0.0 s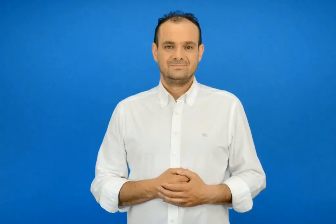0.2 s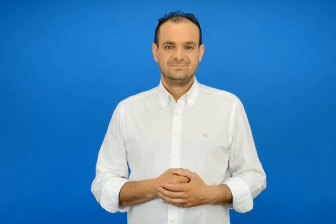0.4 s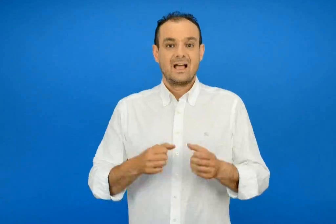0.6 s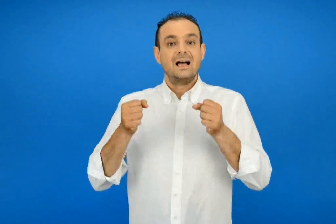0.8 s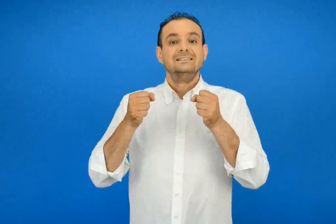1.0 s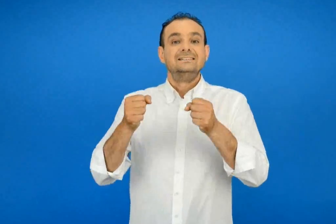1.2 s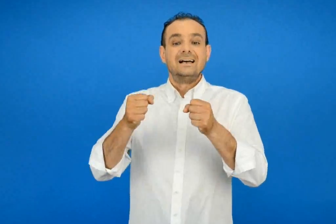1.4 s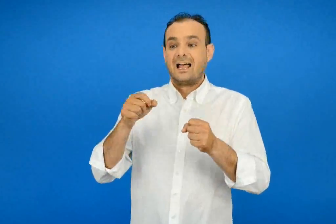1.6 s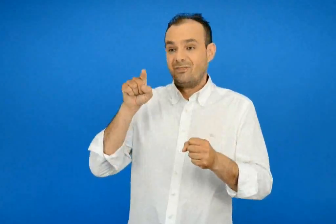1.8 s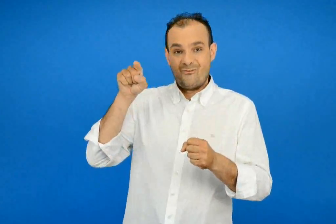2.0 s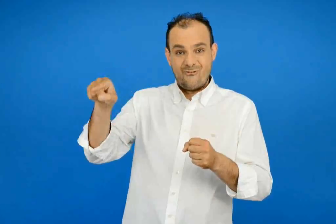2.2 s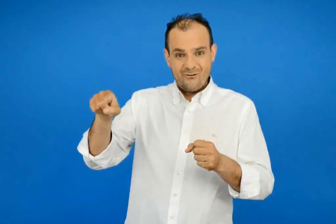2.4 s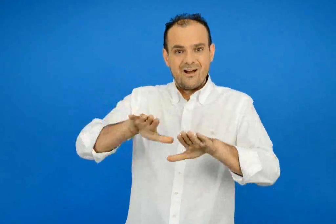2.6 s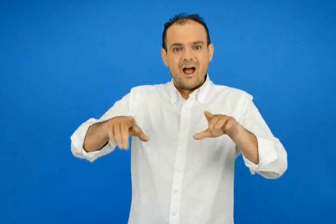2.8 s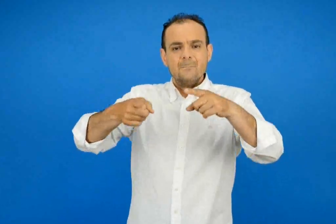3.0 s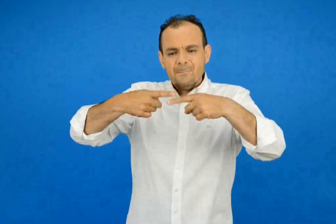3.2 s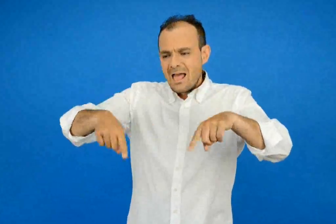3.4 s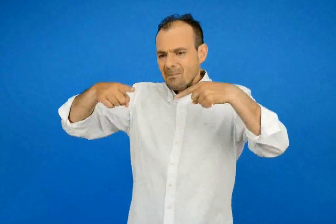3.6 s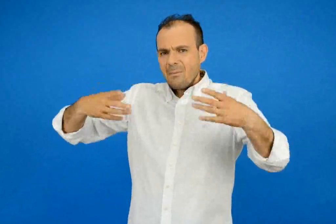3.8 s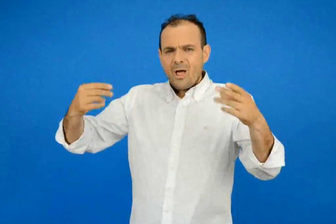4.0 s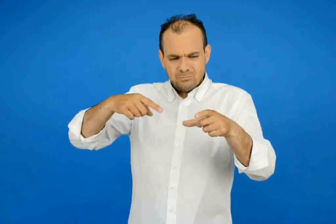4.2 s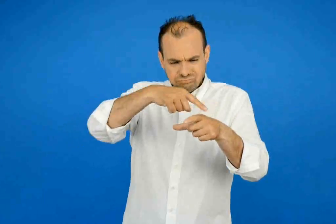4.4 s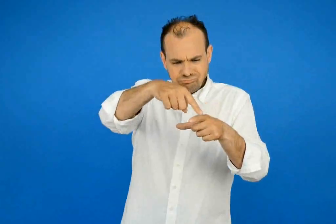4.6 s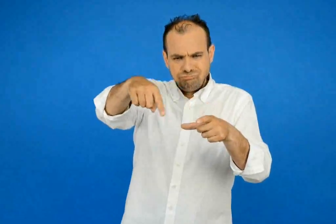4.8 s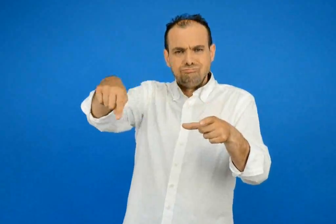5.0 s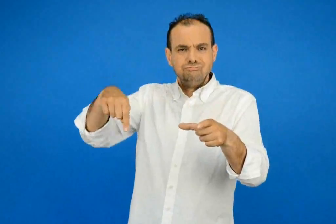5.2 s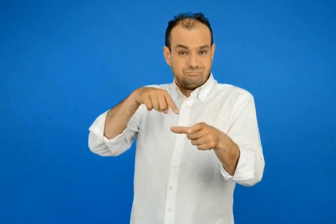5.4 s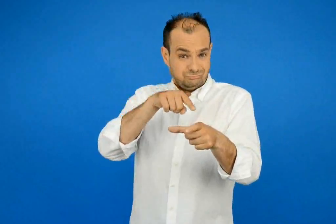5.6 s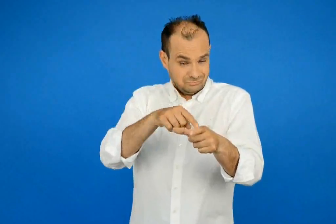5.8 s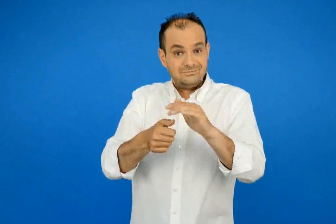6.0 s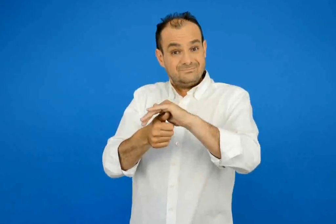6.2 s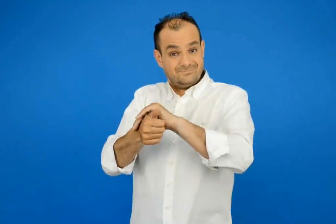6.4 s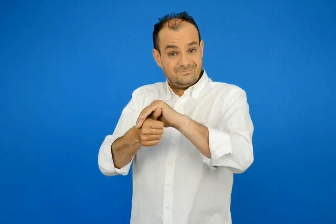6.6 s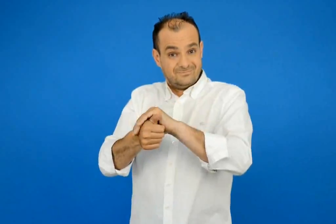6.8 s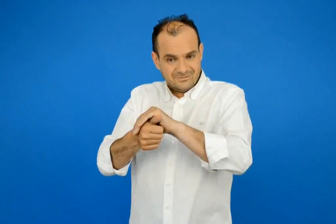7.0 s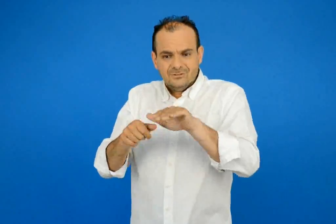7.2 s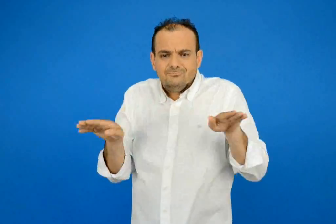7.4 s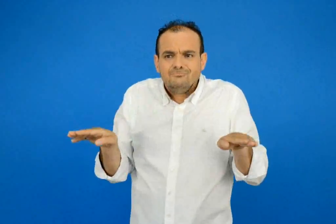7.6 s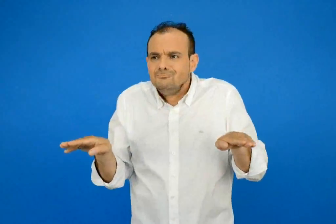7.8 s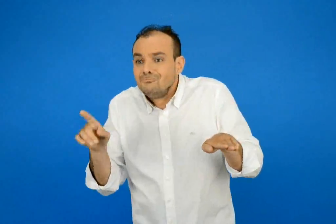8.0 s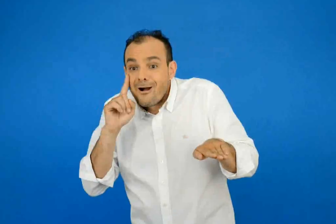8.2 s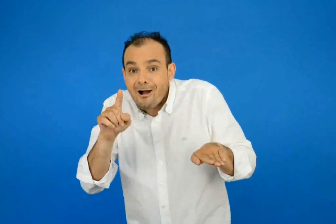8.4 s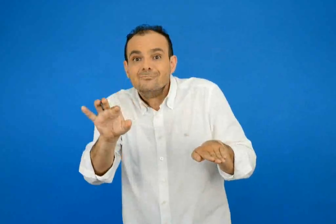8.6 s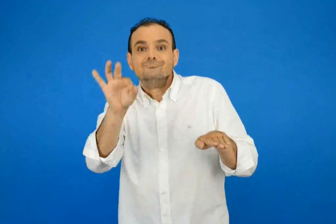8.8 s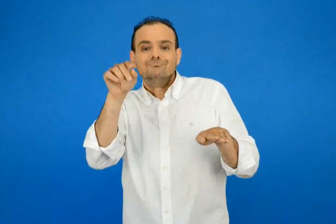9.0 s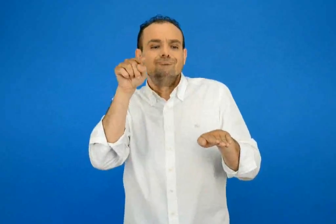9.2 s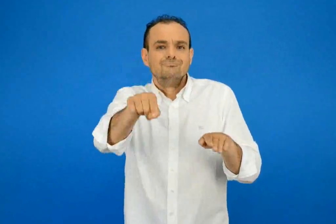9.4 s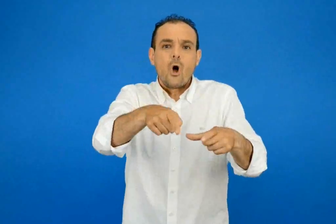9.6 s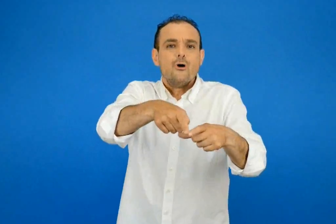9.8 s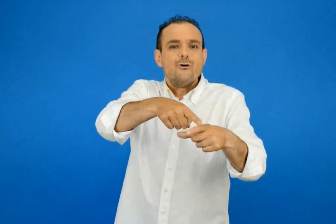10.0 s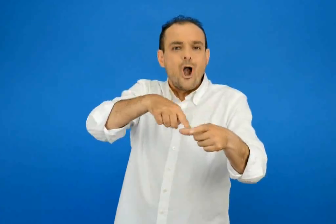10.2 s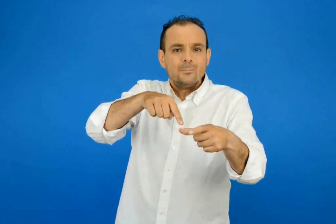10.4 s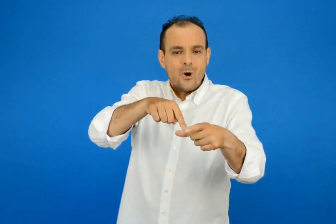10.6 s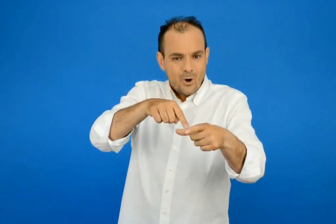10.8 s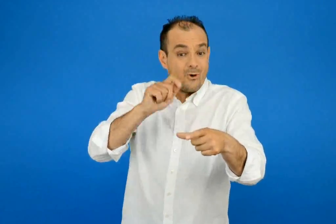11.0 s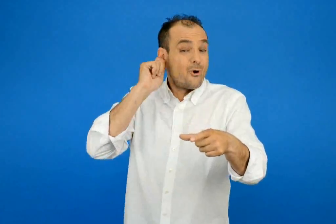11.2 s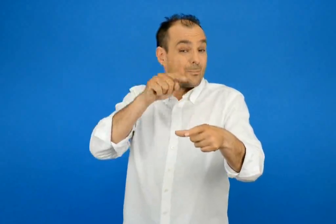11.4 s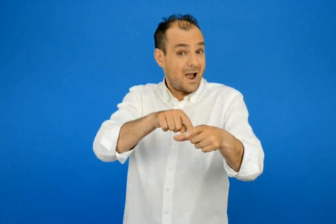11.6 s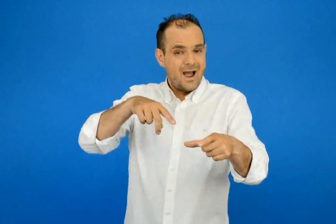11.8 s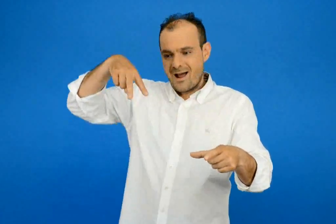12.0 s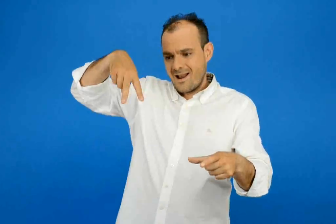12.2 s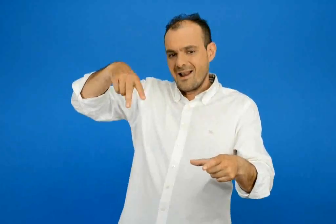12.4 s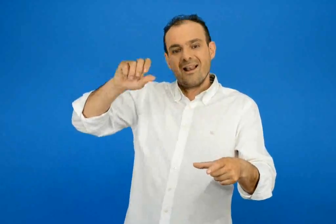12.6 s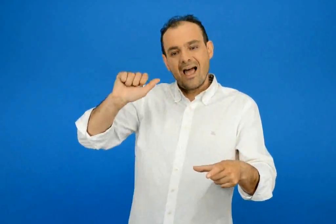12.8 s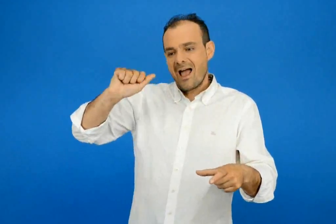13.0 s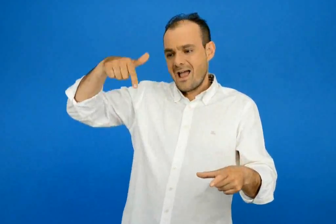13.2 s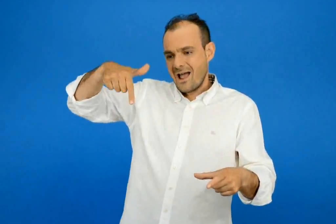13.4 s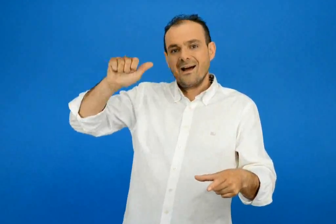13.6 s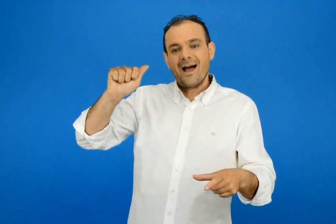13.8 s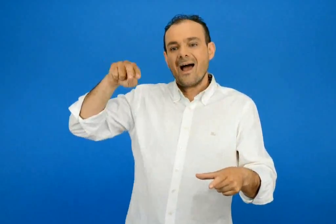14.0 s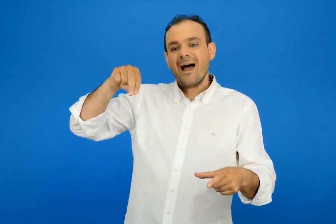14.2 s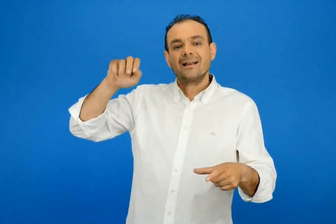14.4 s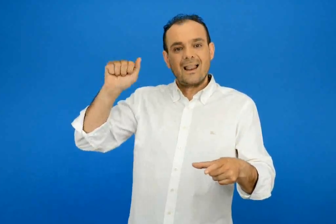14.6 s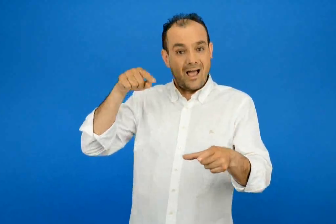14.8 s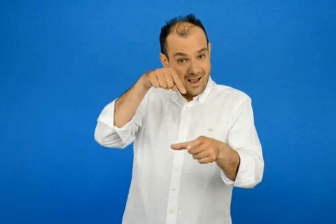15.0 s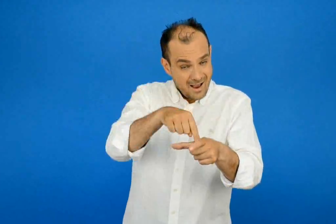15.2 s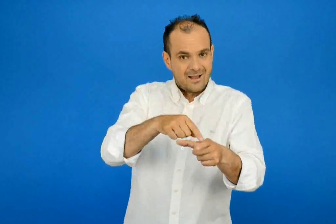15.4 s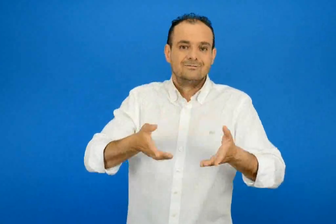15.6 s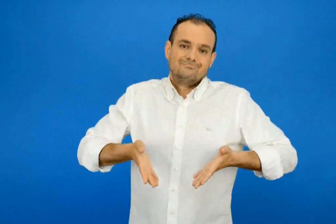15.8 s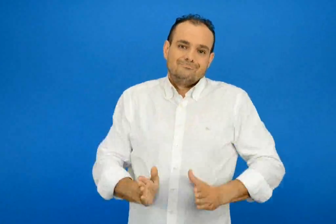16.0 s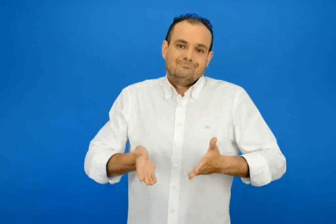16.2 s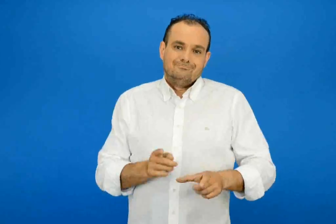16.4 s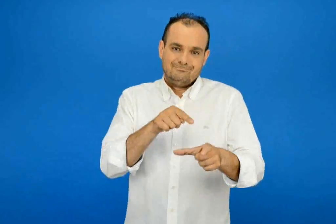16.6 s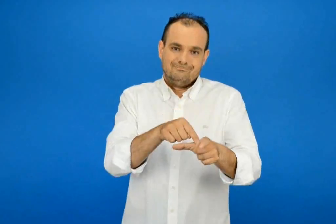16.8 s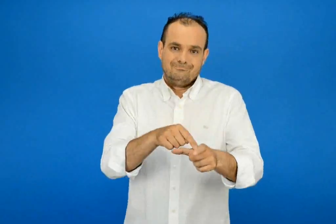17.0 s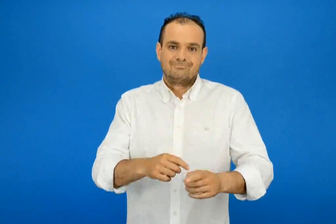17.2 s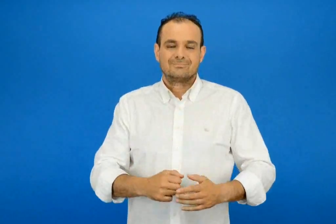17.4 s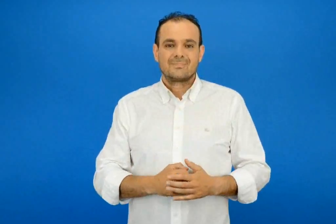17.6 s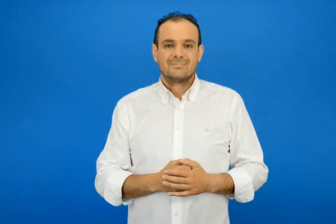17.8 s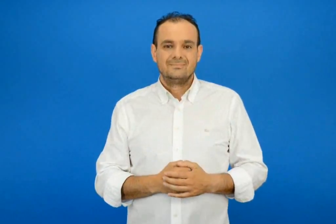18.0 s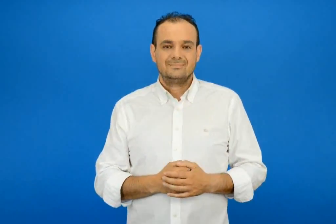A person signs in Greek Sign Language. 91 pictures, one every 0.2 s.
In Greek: μια από τις παράλιες που διαλέγει για να γεννήσει είναι στον κόλπο του λαγάνα στη ζάκυνθο
